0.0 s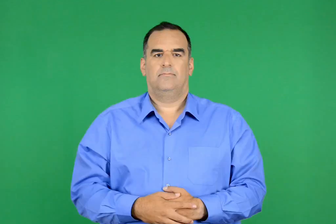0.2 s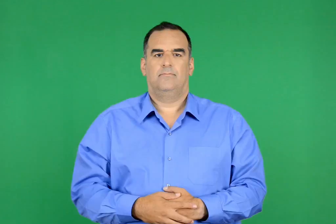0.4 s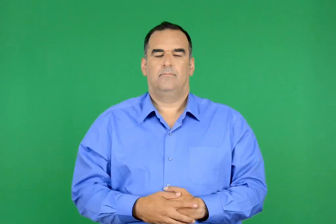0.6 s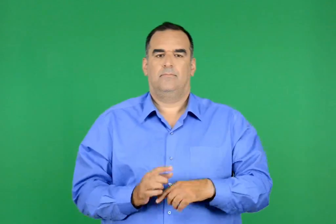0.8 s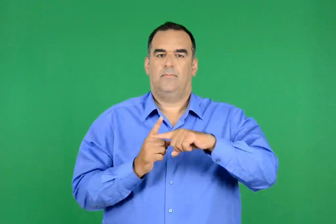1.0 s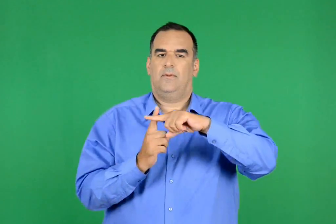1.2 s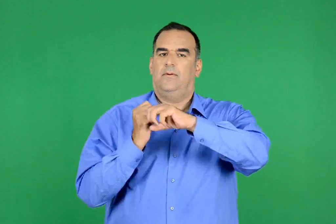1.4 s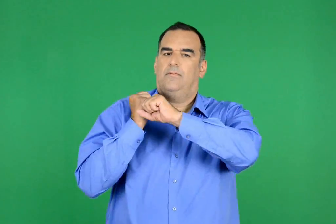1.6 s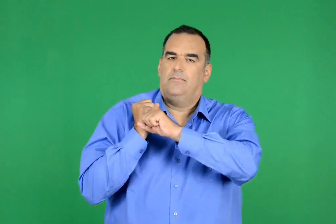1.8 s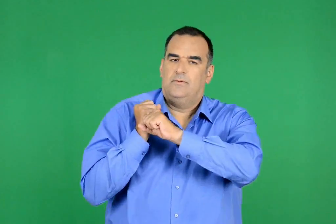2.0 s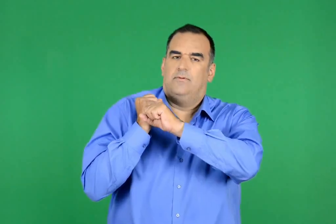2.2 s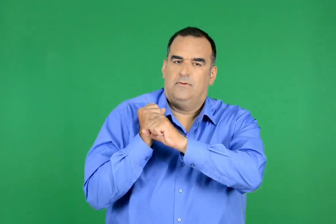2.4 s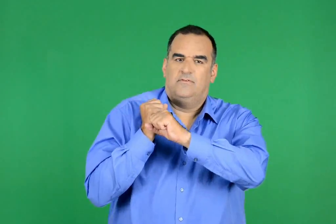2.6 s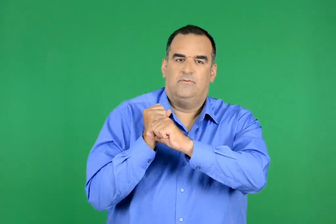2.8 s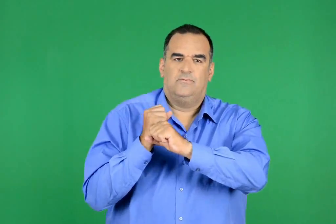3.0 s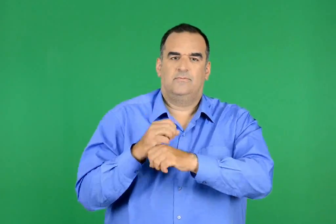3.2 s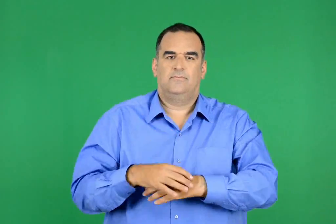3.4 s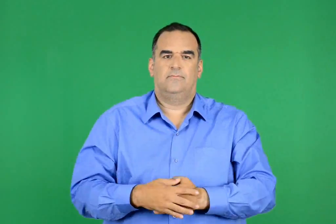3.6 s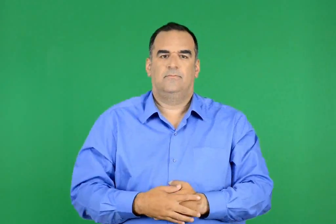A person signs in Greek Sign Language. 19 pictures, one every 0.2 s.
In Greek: επιτάφιος
